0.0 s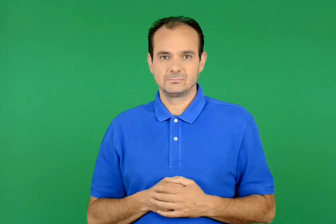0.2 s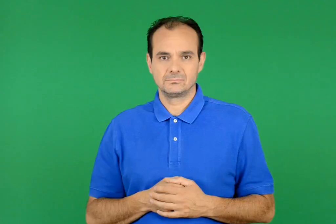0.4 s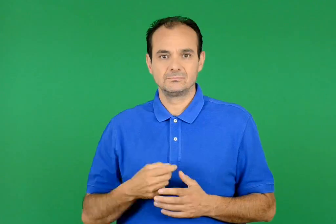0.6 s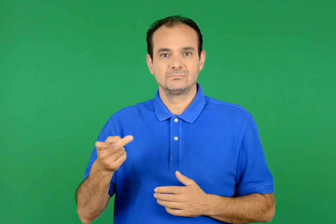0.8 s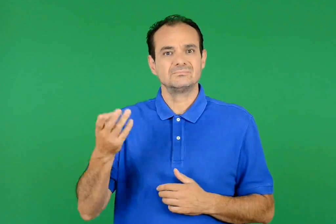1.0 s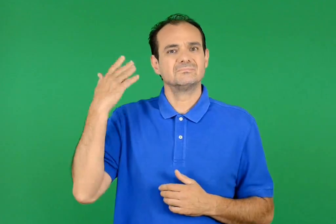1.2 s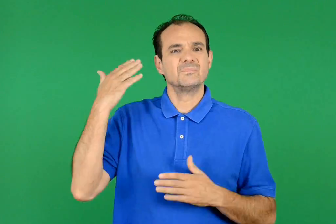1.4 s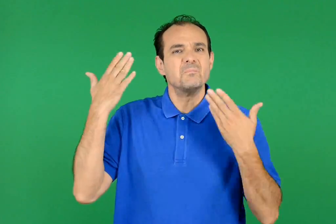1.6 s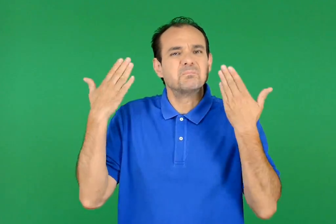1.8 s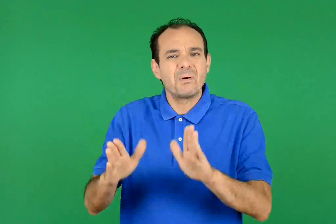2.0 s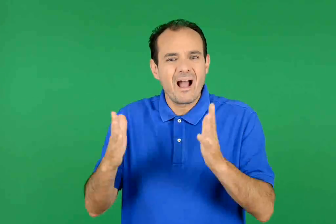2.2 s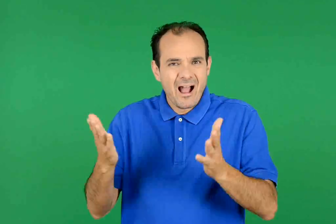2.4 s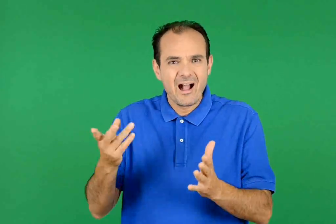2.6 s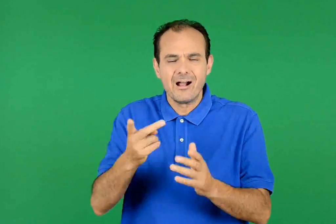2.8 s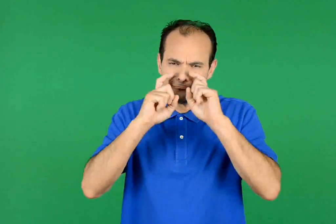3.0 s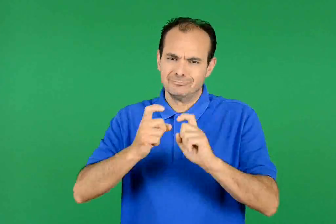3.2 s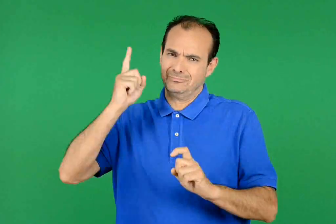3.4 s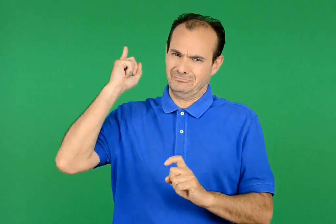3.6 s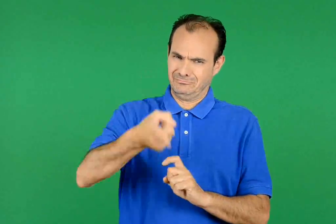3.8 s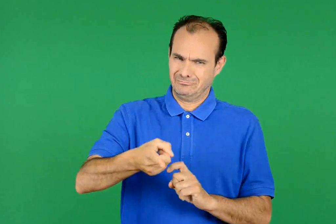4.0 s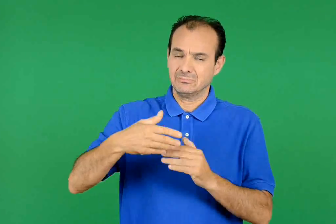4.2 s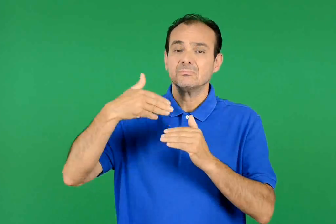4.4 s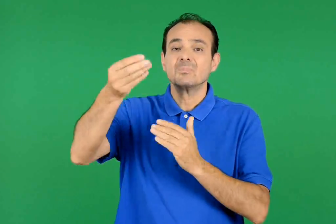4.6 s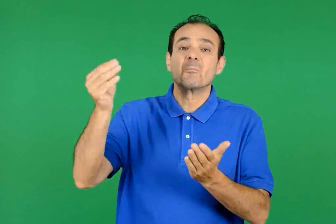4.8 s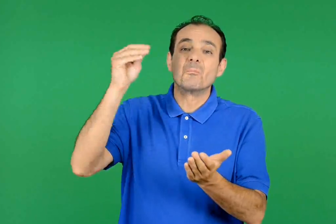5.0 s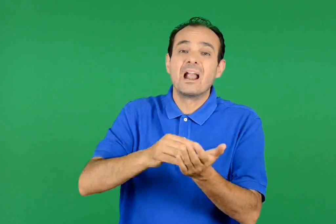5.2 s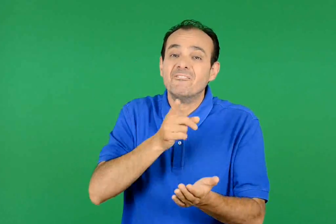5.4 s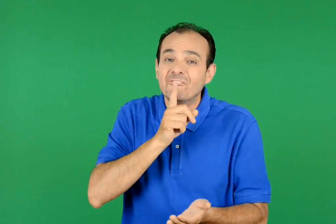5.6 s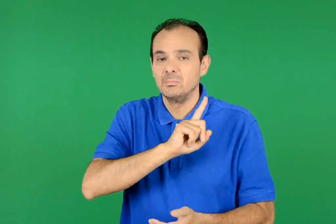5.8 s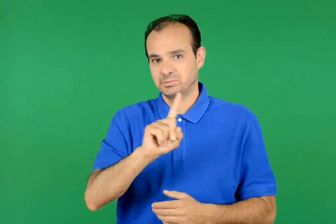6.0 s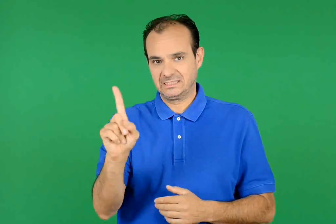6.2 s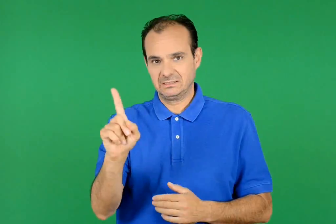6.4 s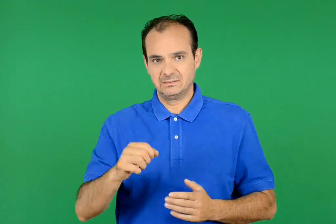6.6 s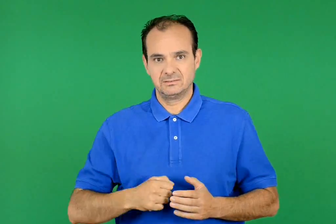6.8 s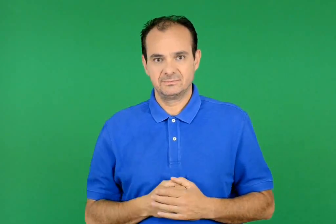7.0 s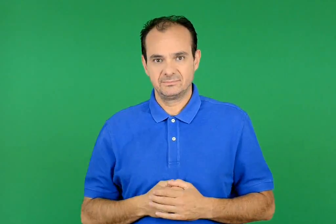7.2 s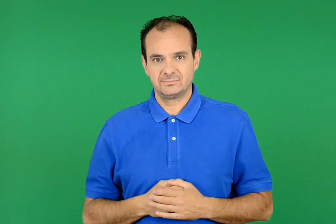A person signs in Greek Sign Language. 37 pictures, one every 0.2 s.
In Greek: πρέπει να τιμωρηθούν για κάτι που έκαναν , ώστε να μην το ξανακάνουν
